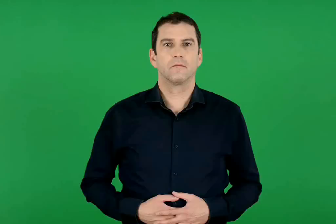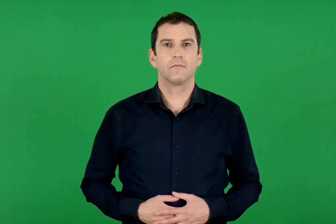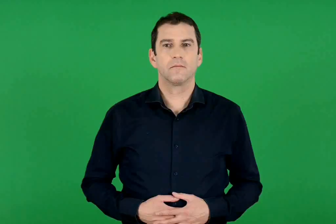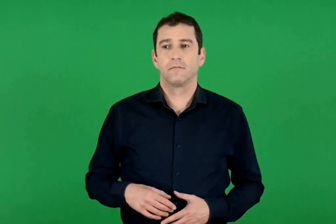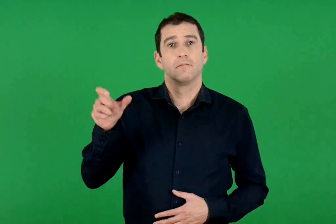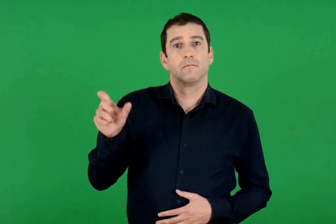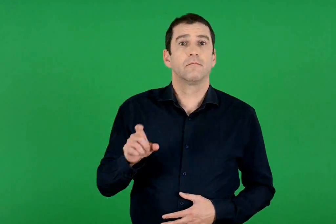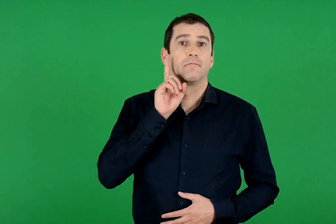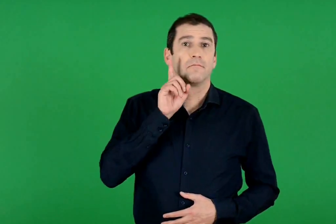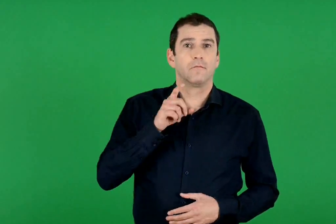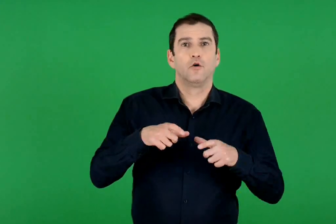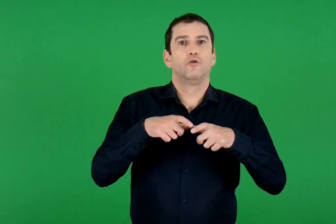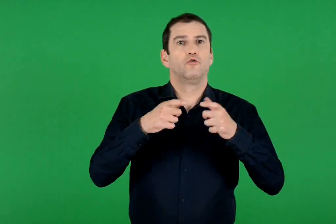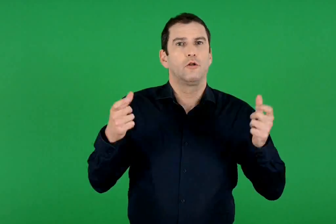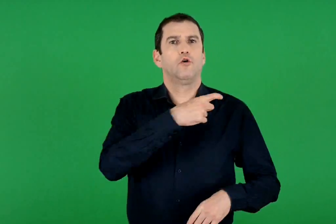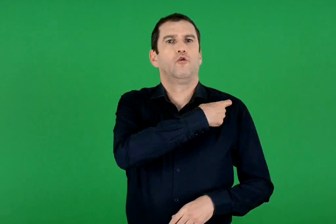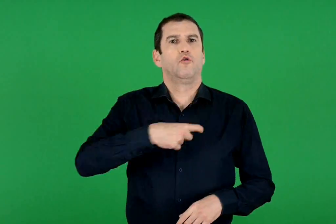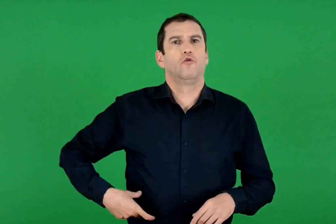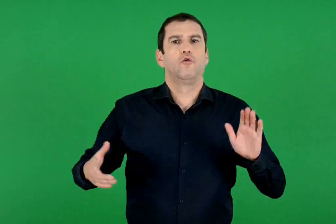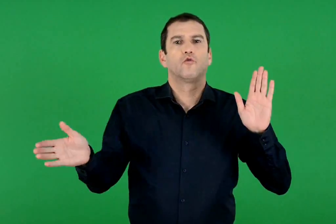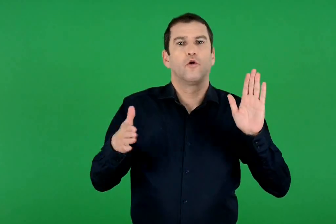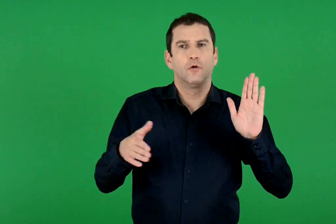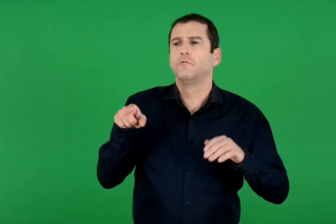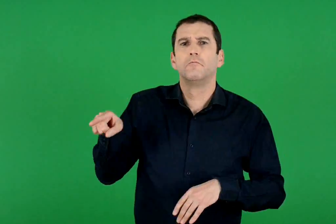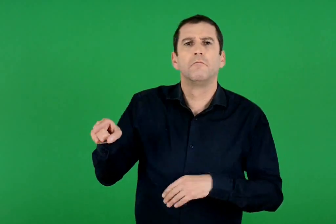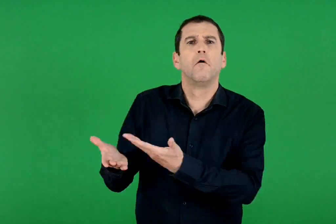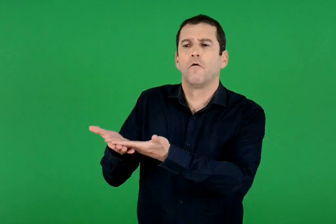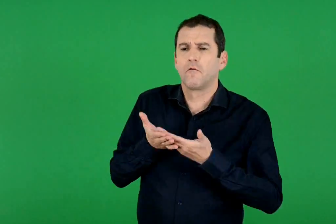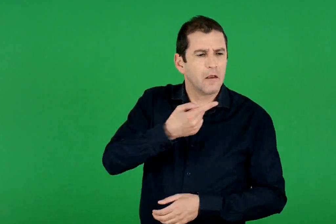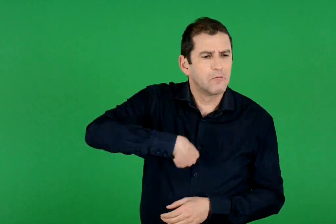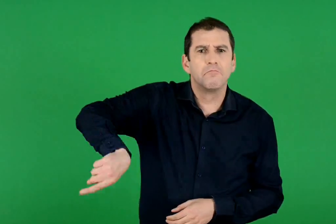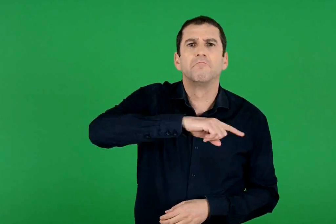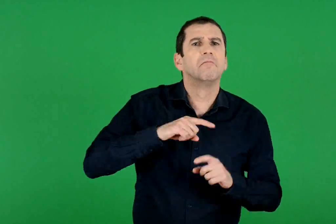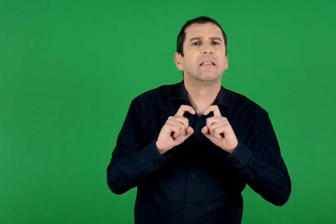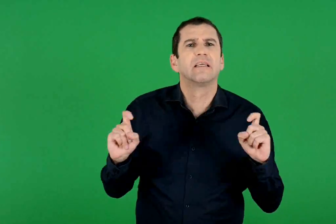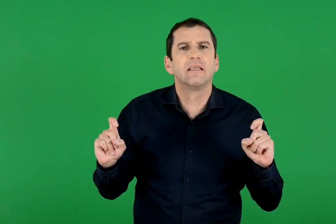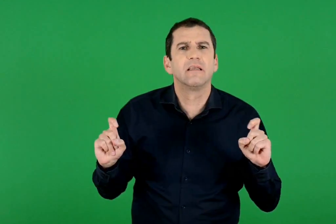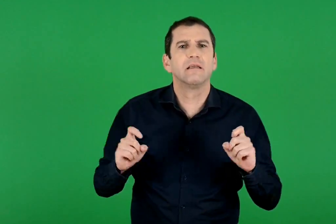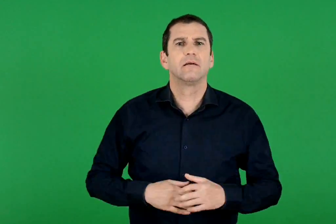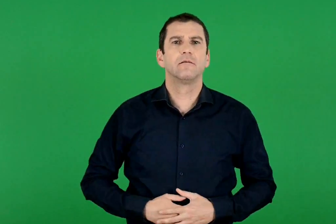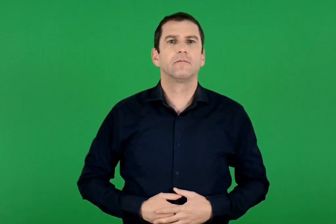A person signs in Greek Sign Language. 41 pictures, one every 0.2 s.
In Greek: σε τι μας βοηθάει η σχολική τροχονόμος ;
